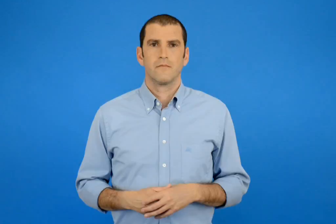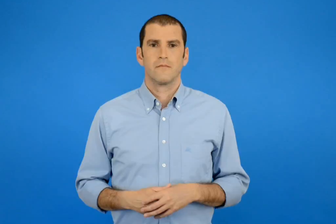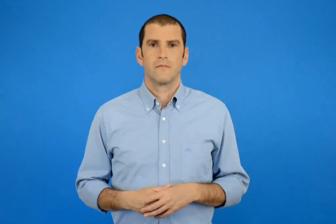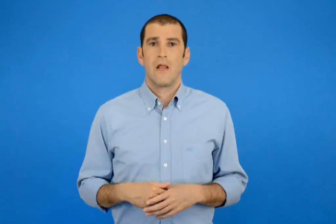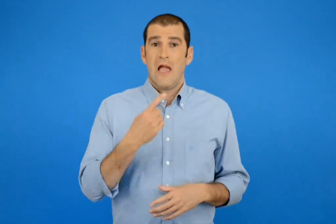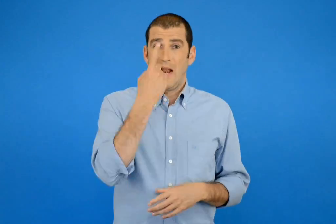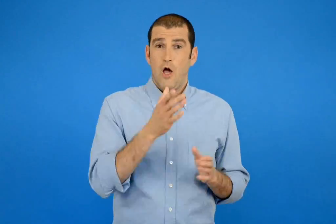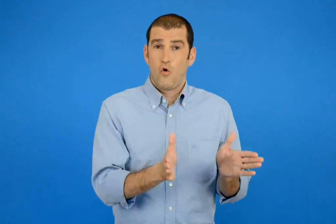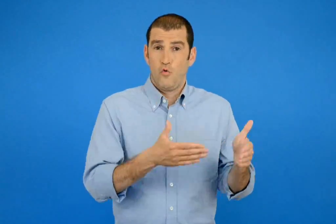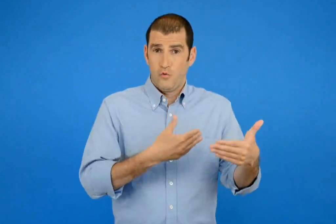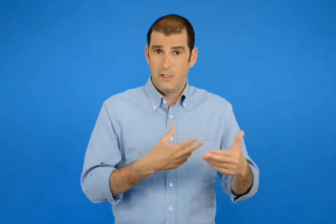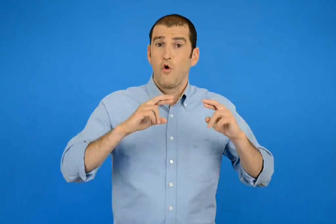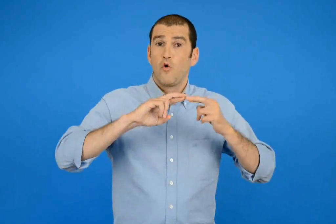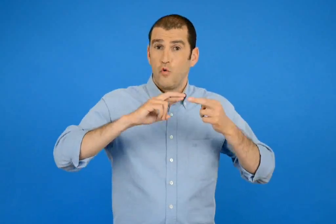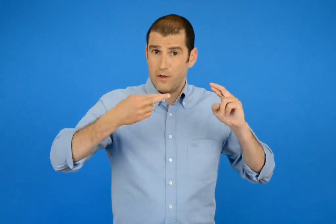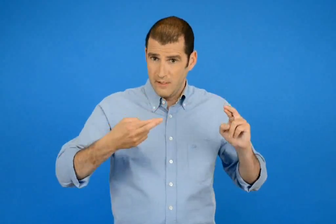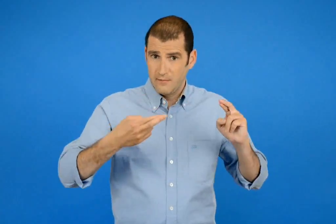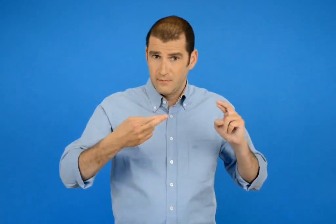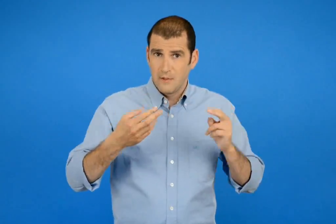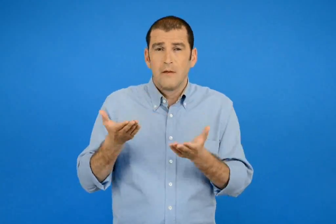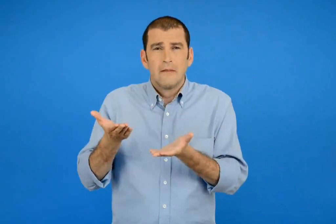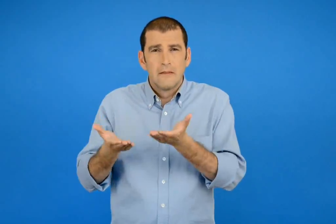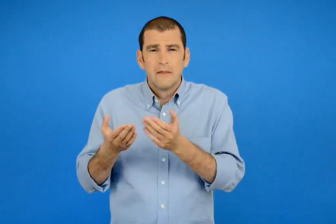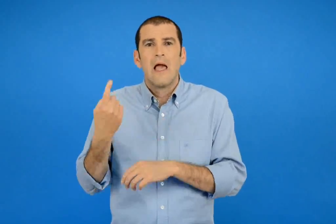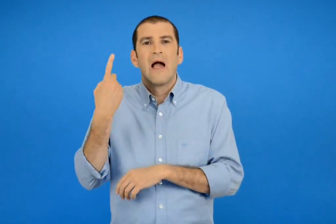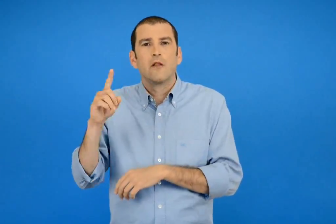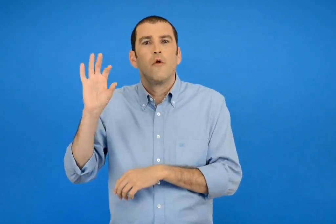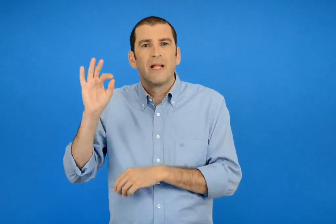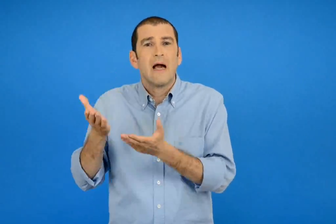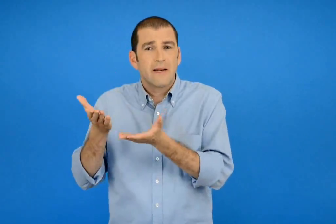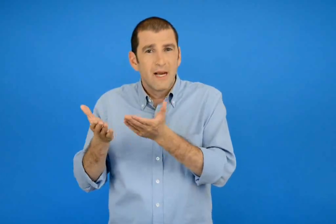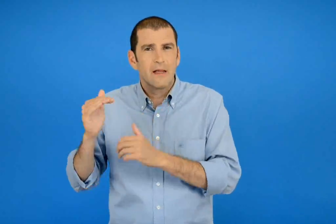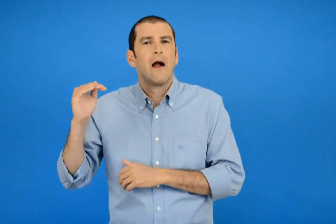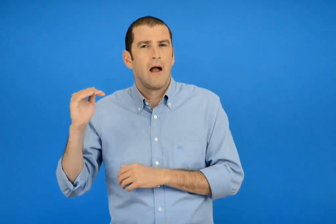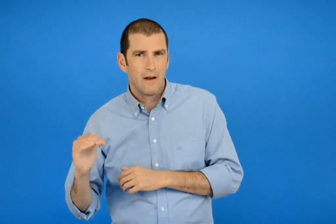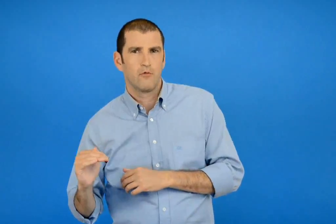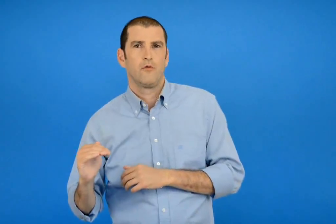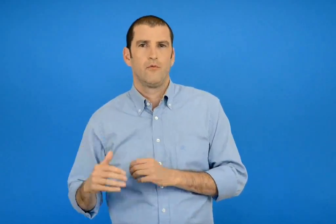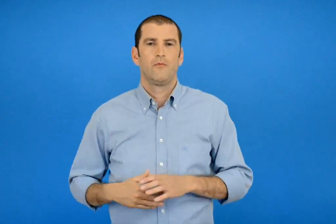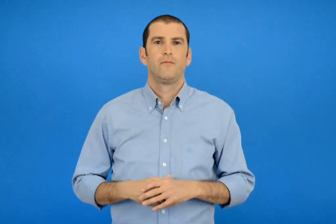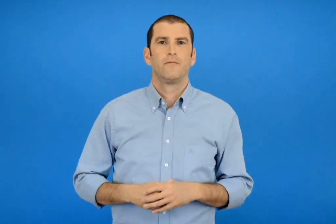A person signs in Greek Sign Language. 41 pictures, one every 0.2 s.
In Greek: το 1 κουτί κουλουράκια ζυγίζει 150 γραμμάρια λιγότερο
